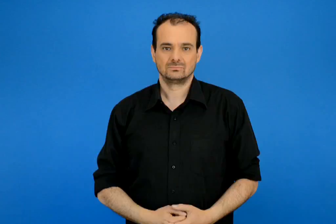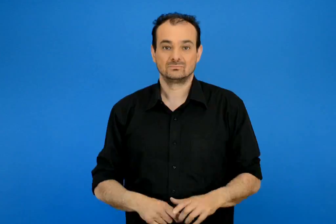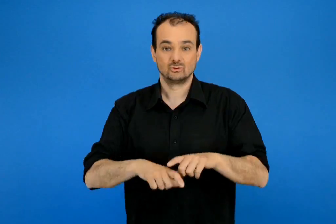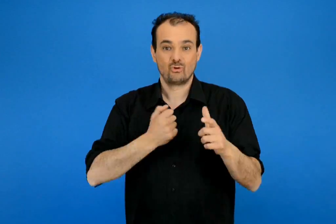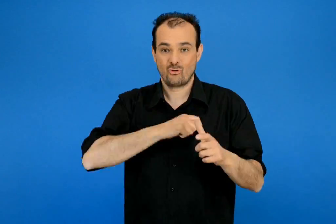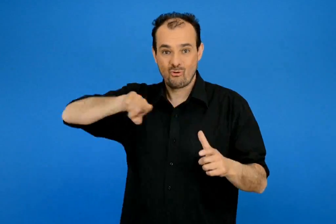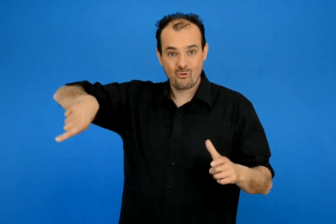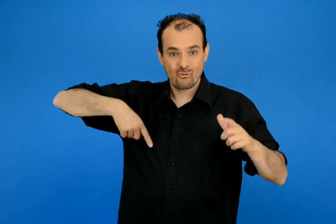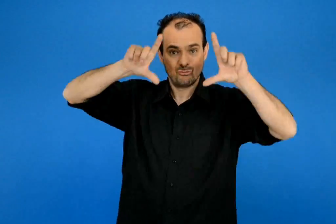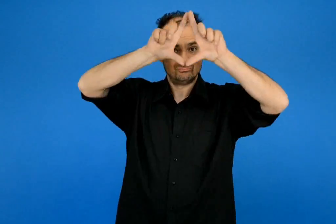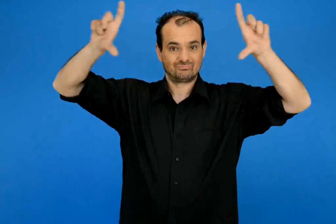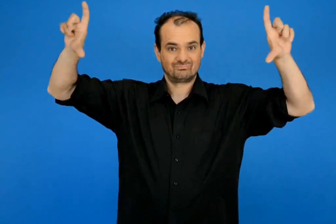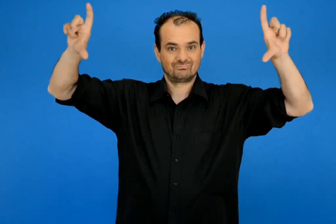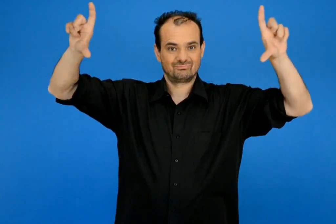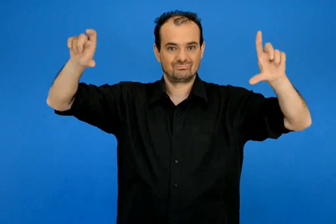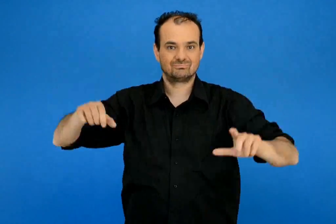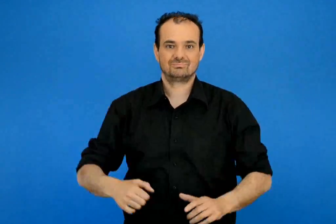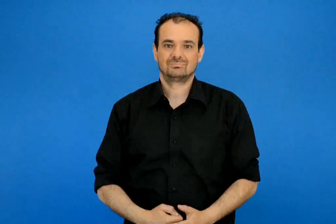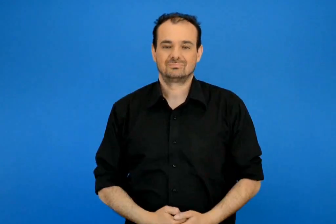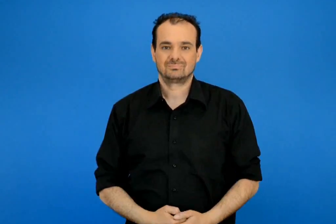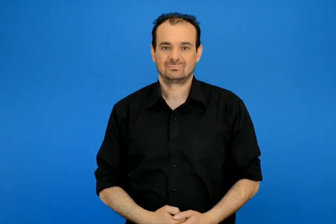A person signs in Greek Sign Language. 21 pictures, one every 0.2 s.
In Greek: την ταυτότητα του σχολείου μας
